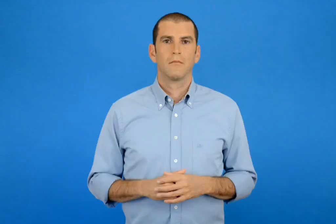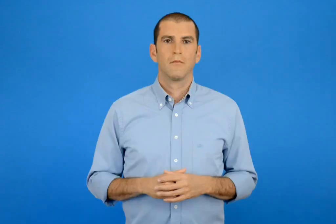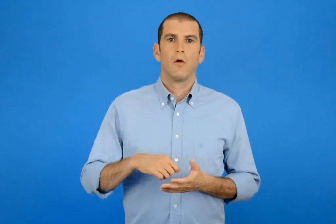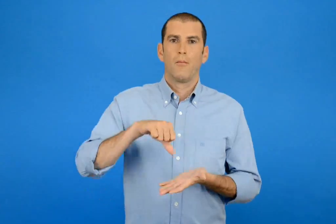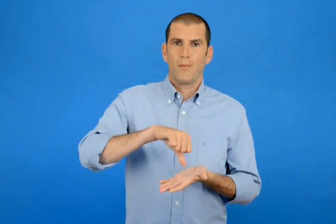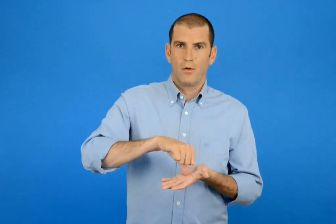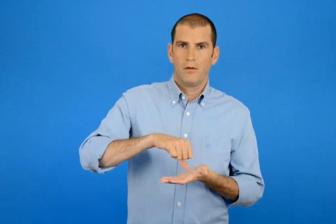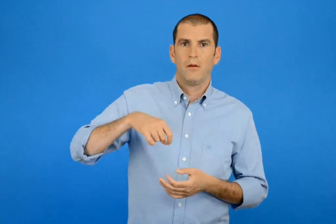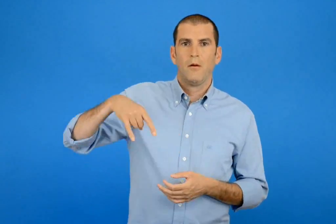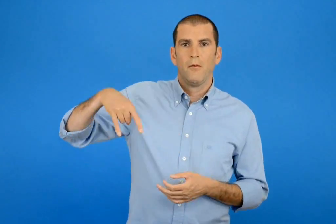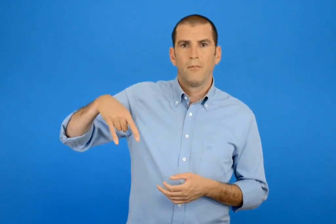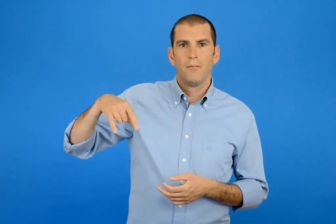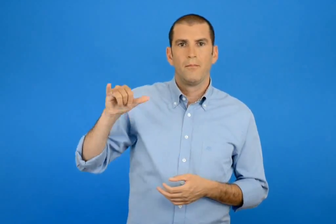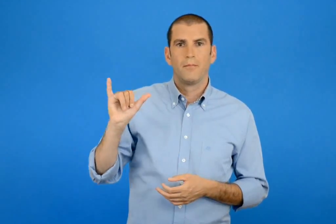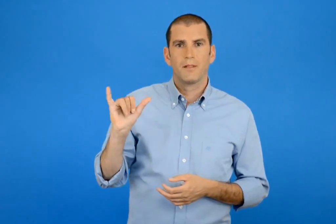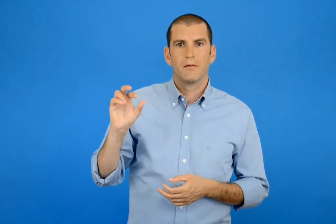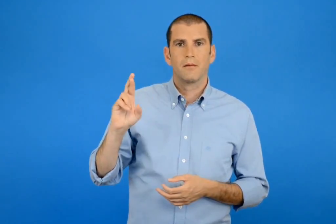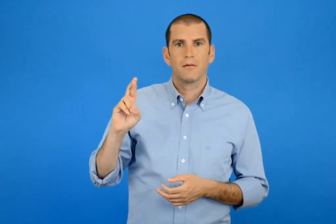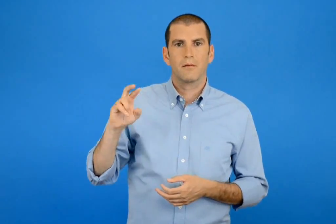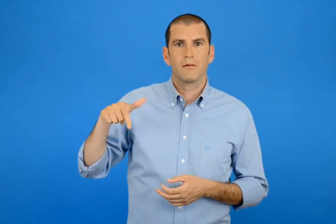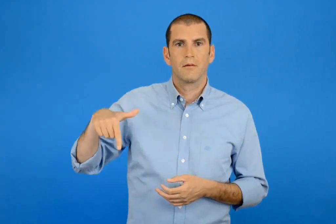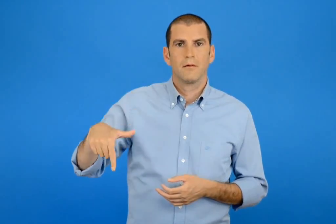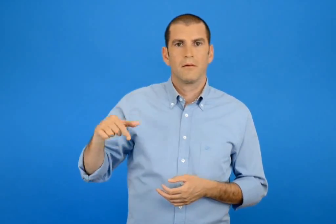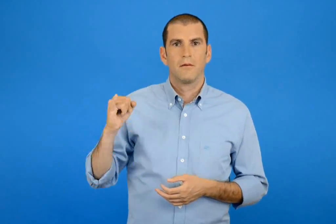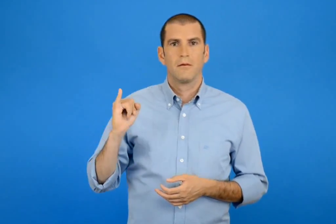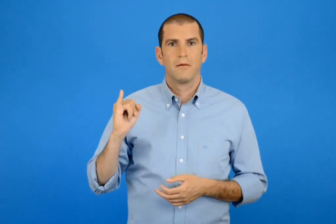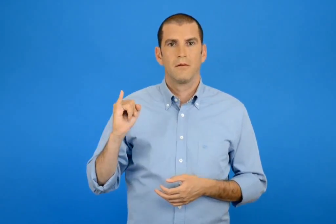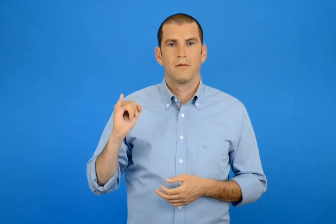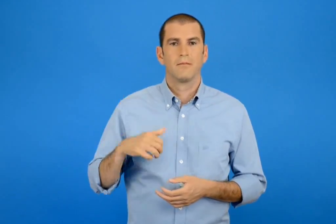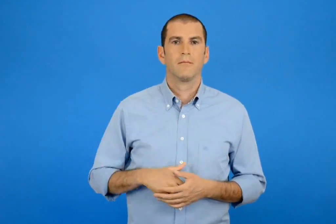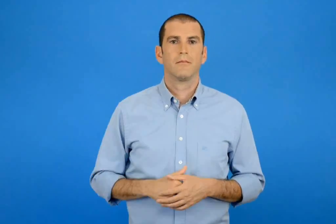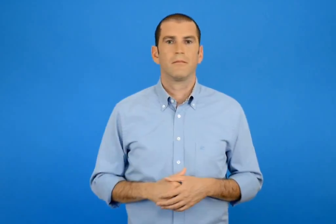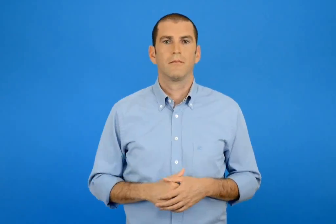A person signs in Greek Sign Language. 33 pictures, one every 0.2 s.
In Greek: πυργί
